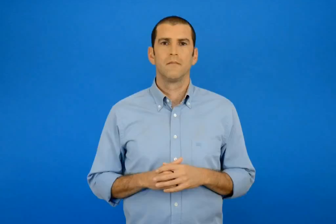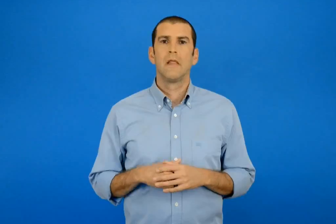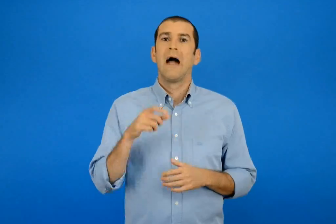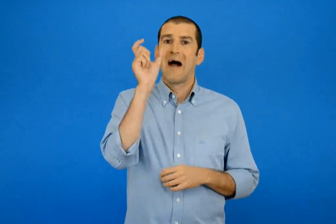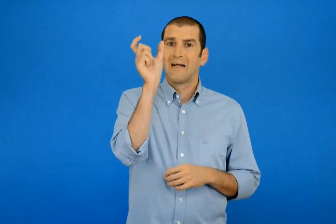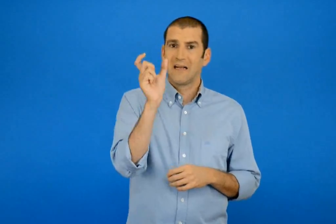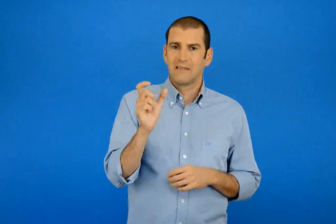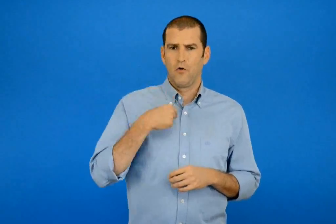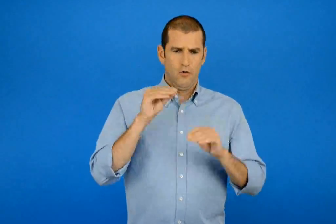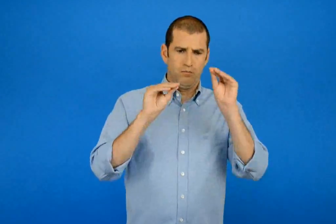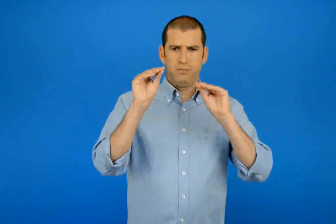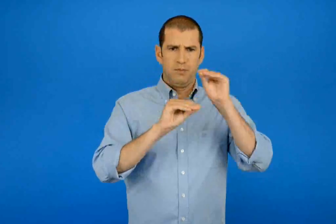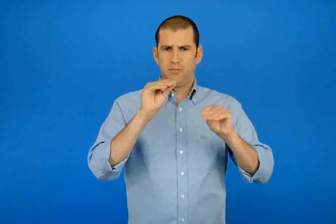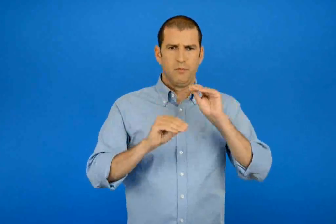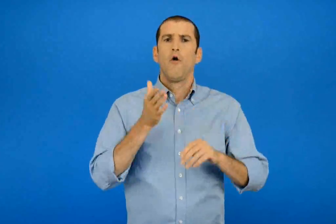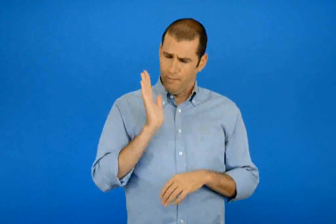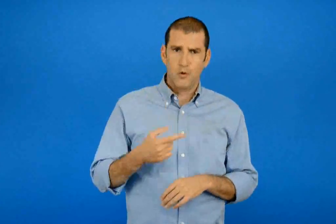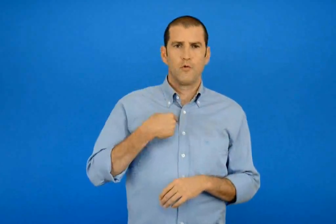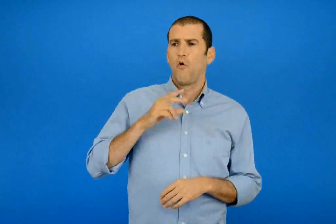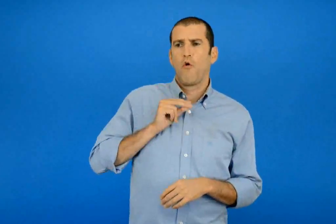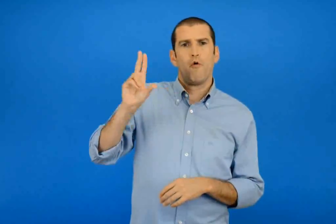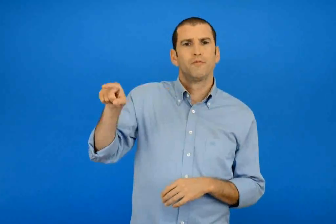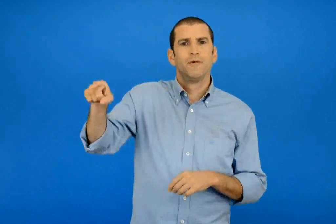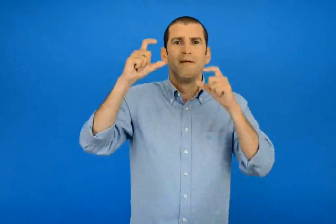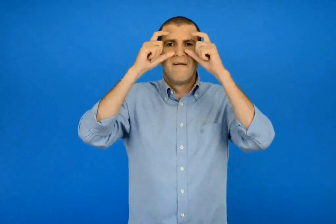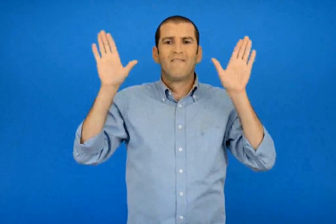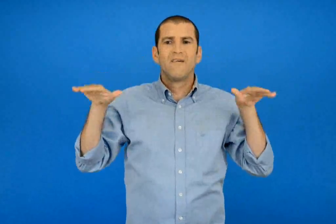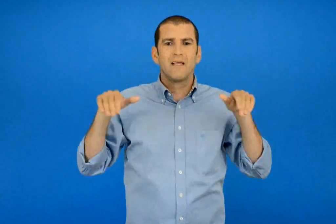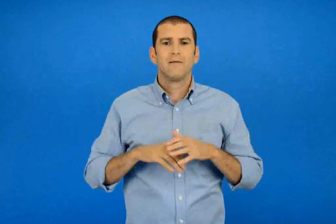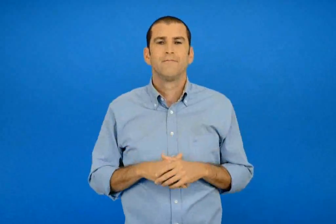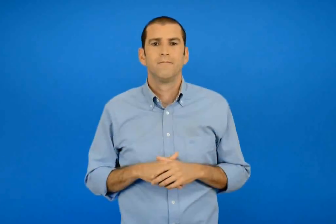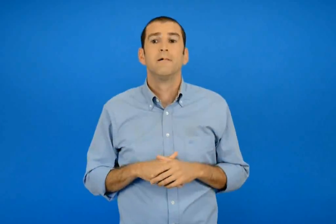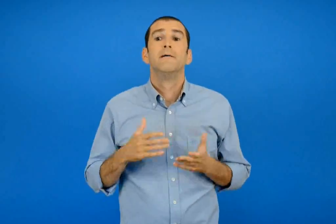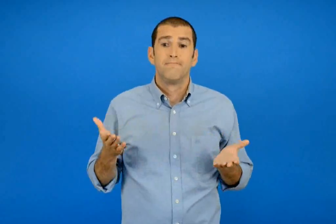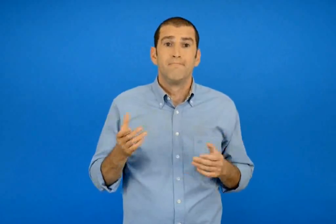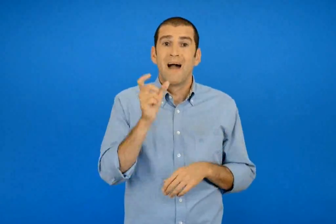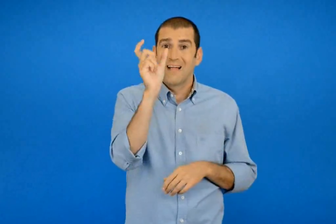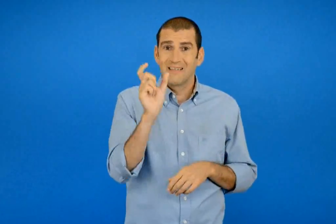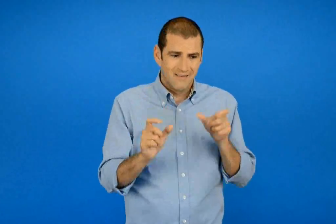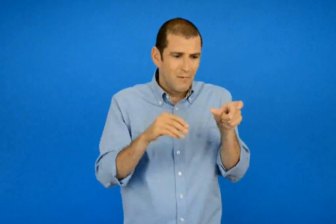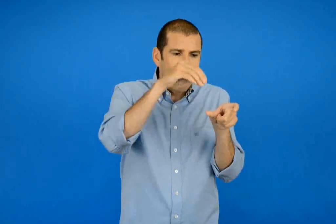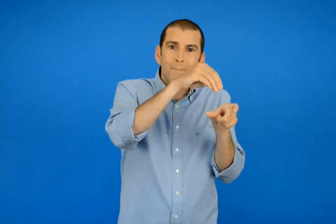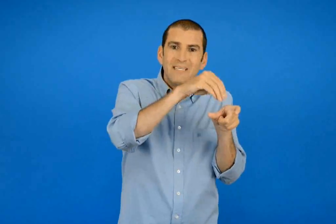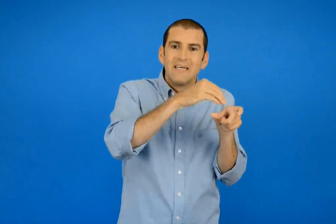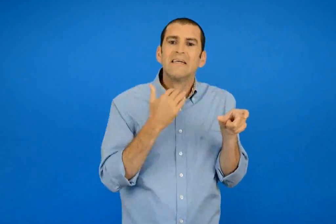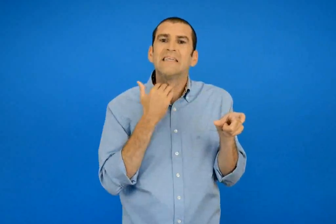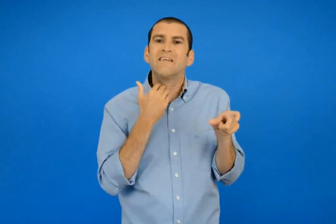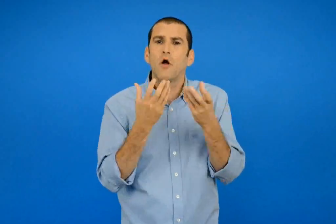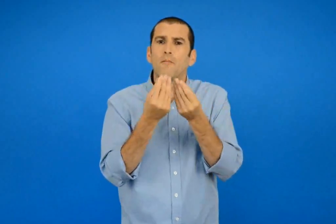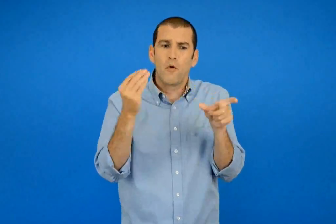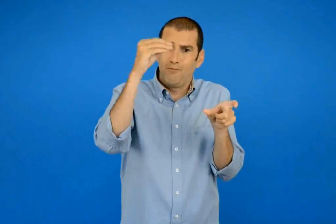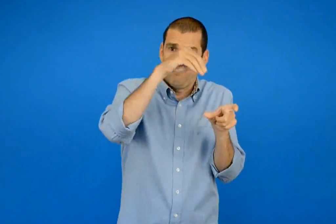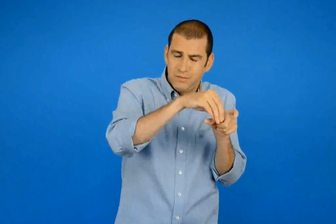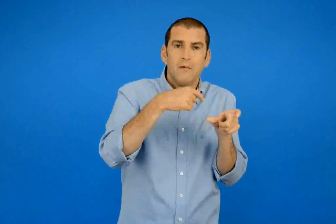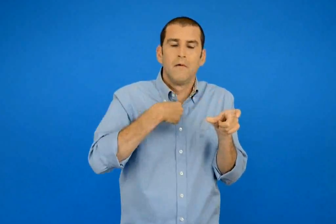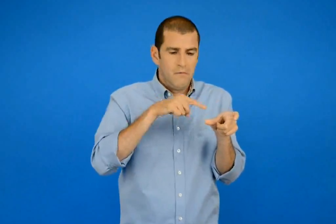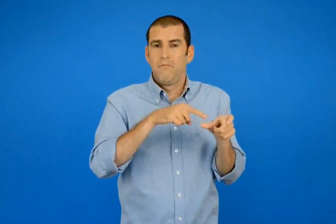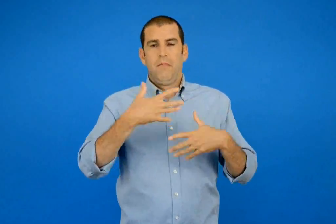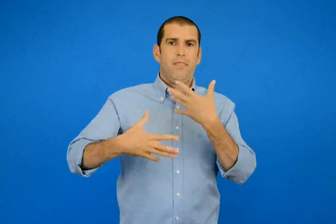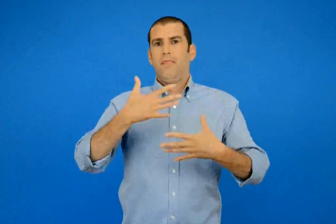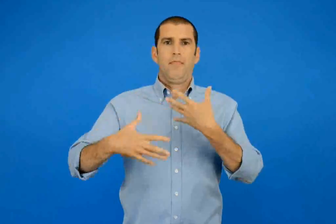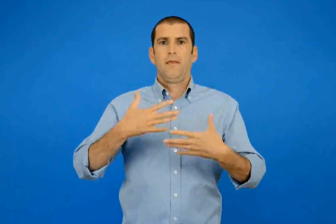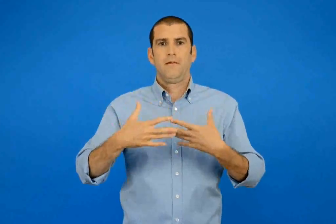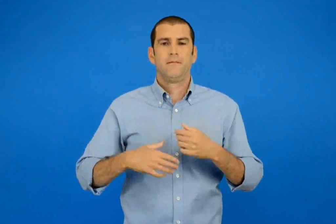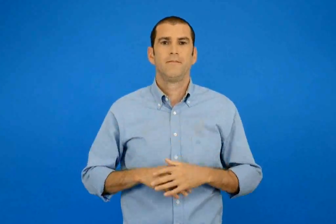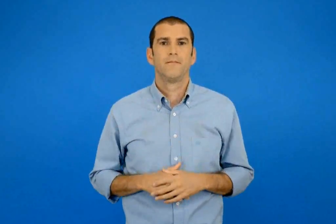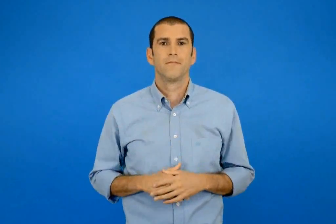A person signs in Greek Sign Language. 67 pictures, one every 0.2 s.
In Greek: εγώ μπορώ να τακτοποιώ τις λέξεις όπως η βάγια όμως με μπερδεύουν οι λέξεις με πολλά σύμφωνα μαζί
